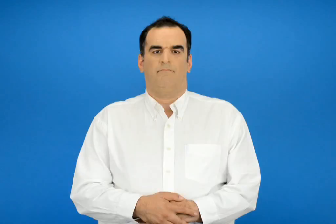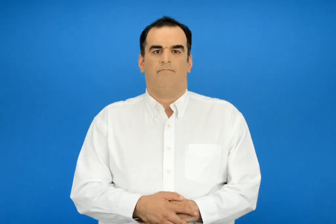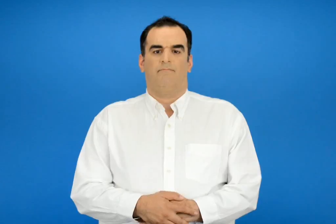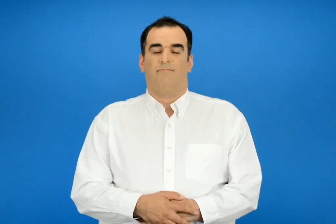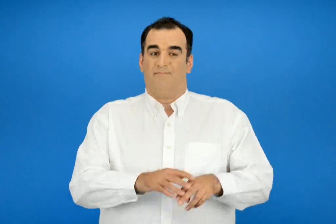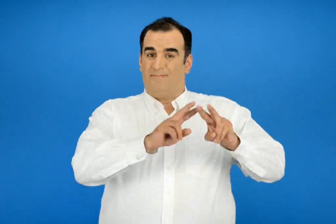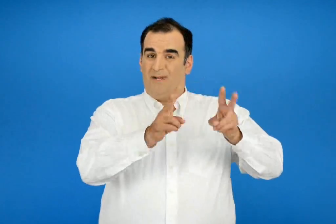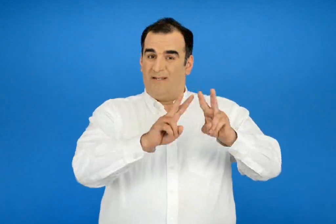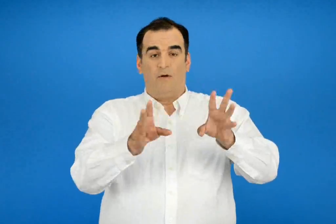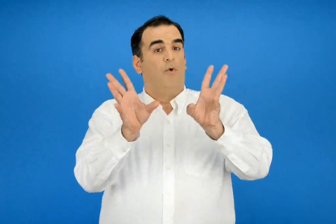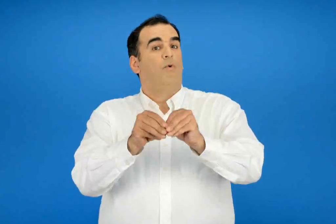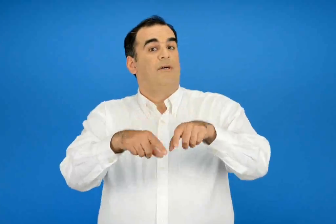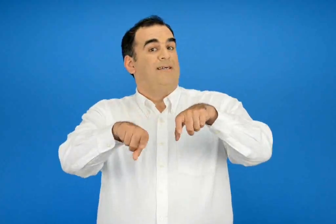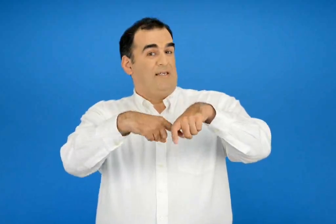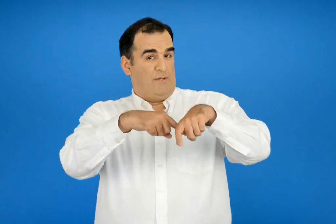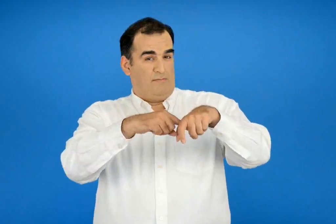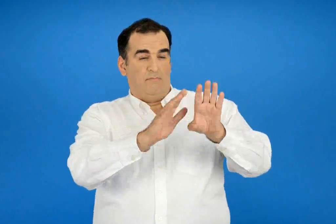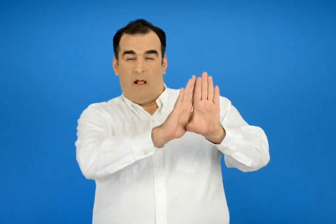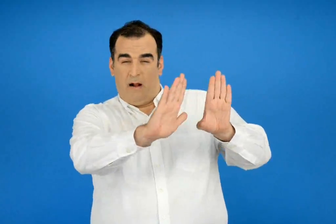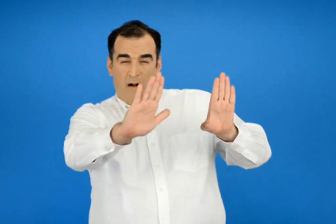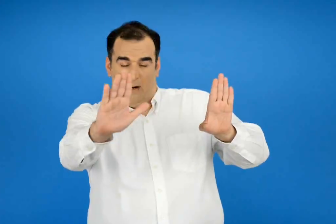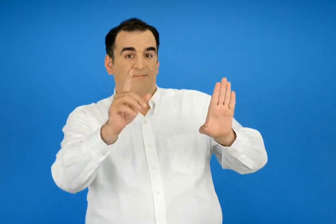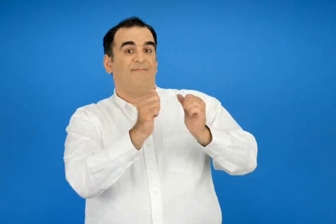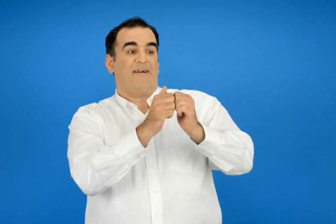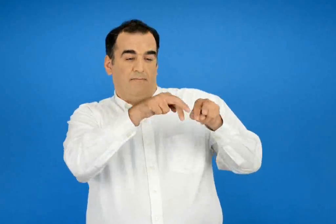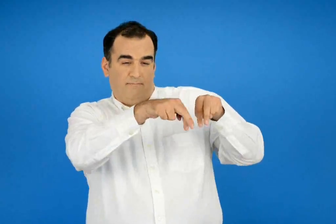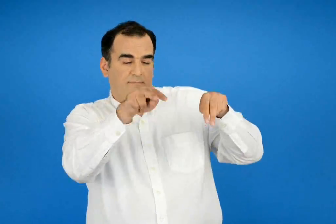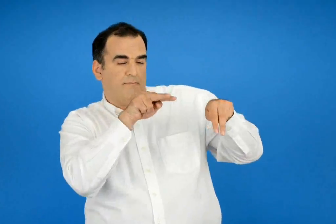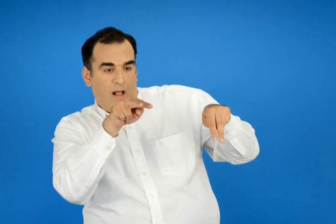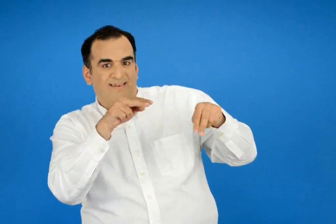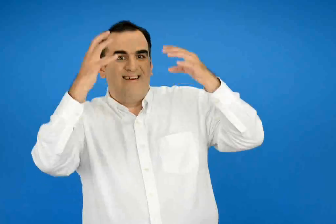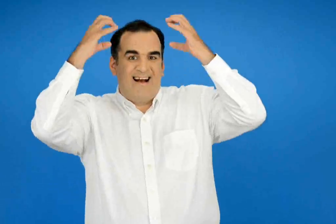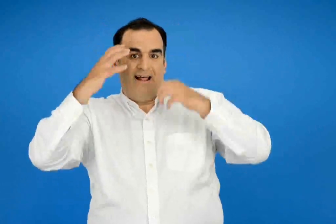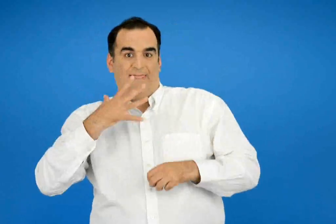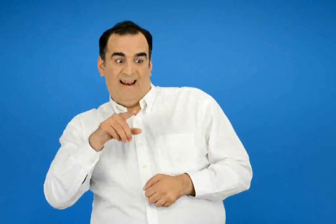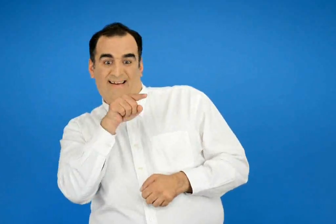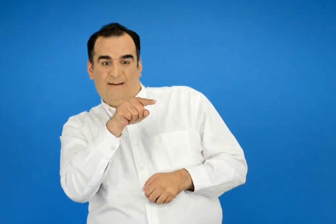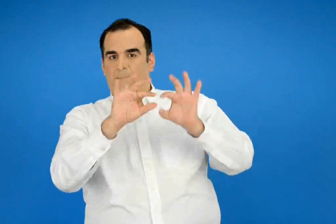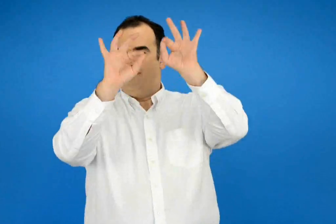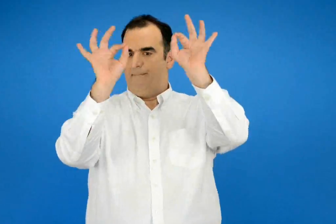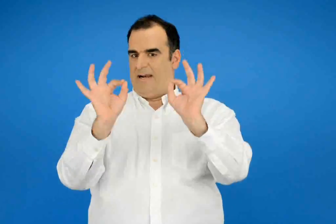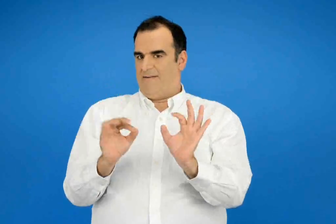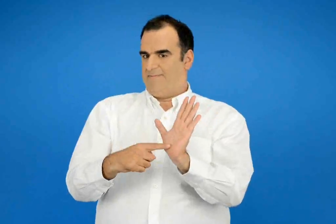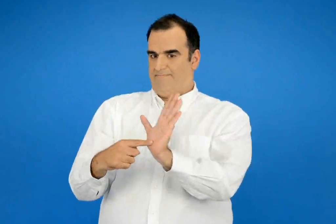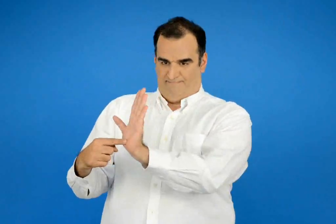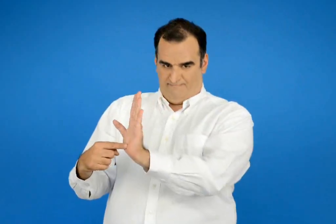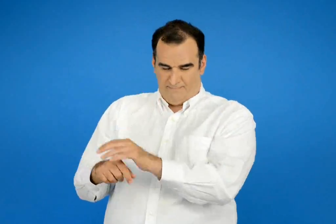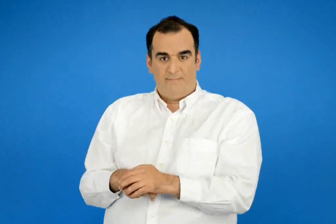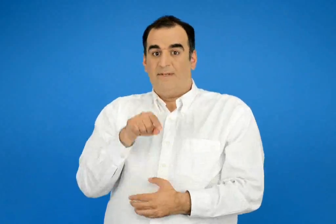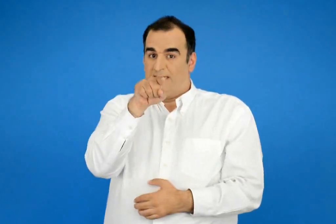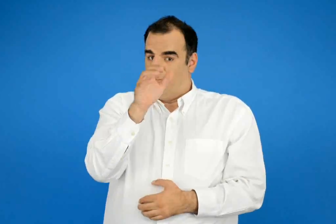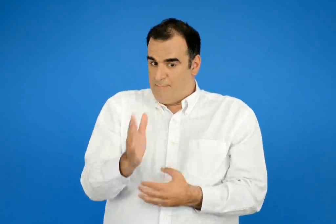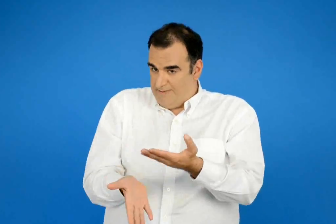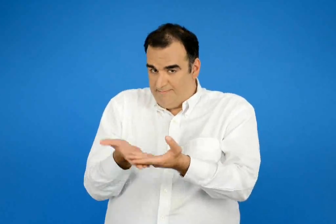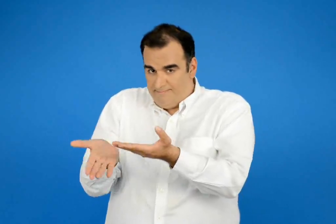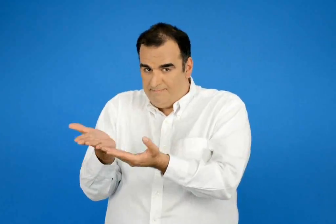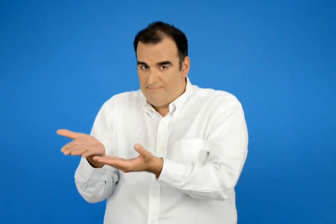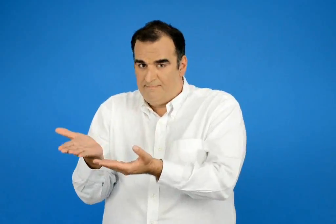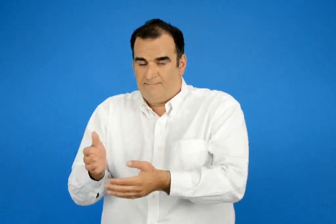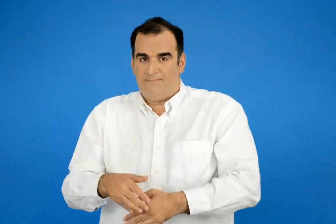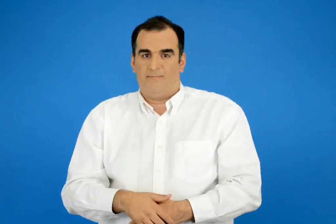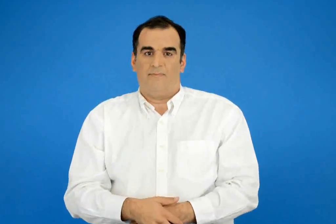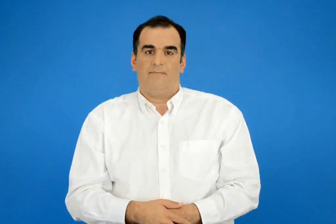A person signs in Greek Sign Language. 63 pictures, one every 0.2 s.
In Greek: η γαληνή θέλει να περιγράψει σε μια φίλη της αυτούς που είδε στη χριστουγεννιάτικη αγορά μπορείς να τη βοηθήσεις ;
